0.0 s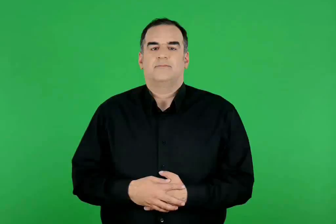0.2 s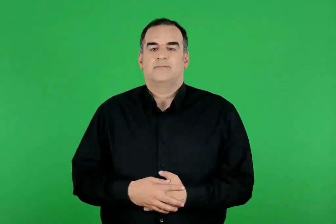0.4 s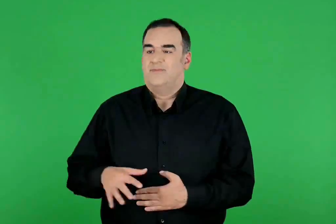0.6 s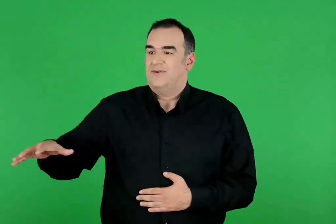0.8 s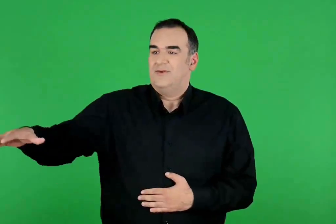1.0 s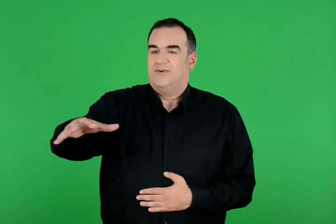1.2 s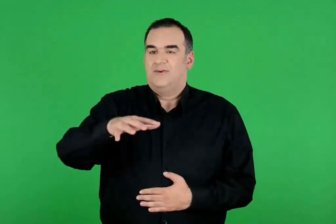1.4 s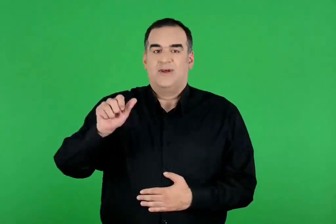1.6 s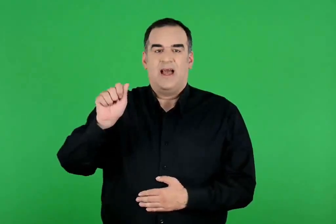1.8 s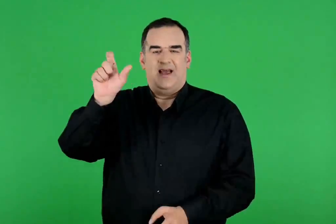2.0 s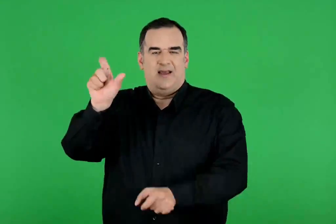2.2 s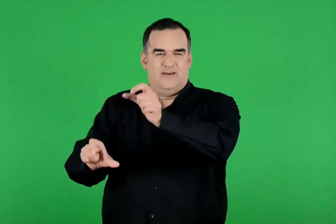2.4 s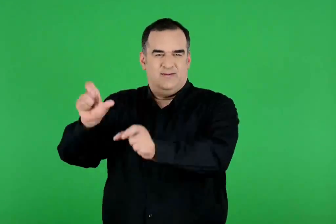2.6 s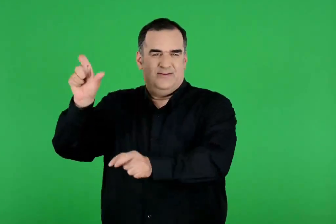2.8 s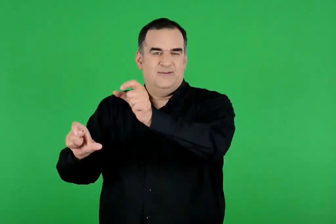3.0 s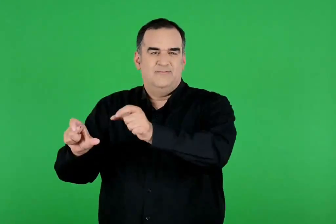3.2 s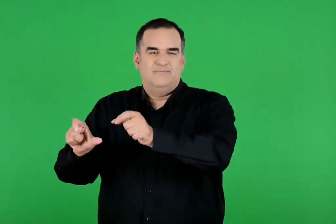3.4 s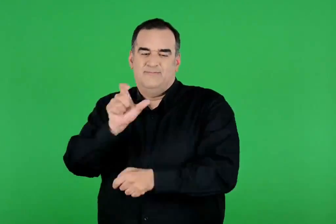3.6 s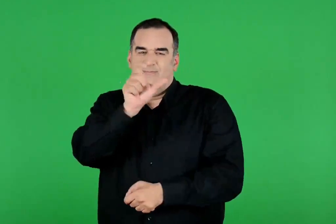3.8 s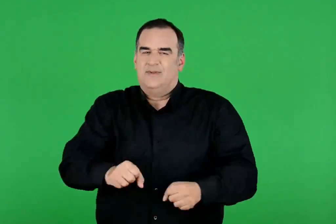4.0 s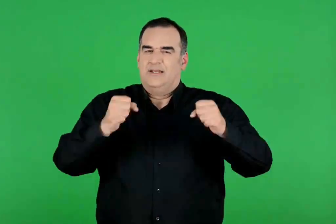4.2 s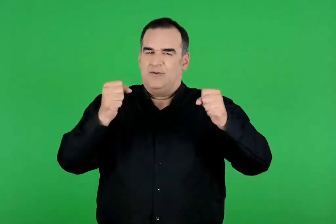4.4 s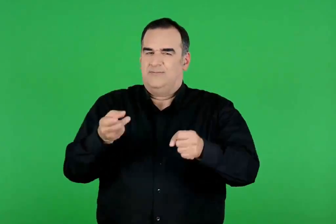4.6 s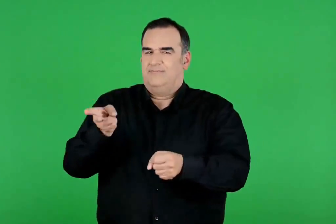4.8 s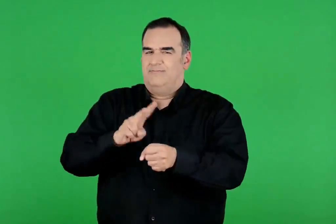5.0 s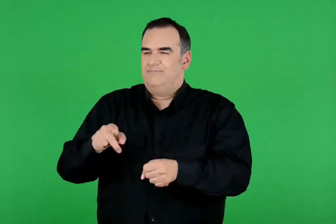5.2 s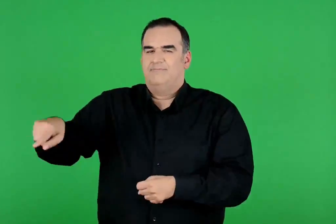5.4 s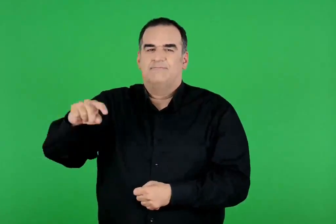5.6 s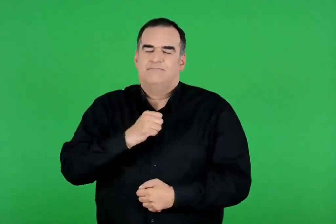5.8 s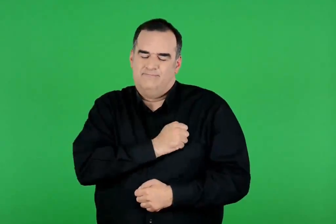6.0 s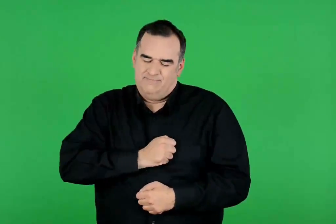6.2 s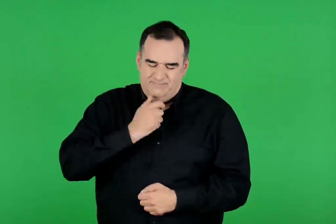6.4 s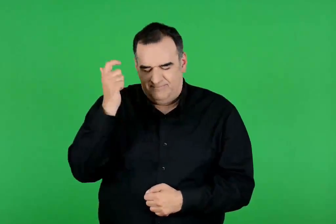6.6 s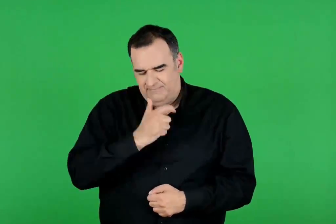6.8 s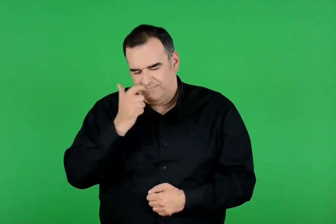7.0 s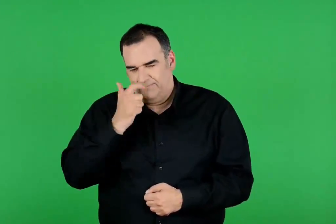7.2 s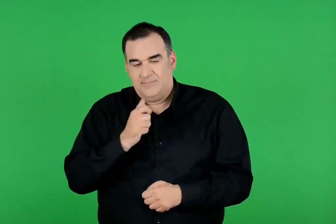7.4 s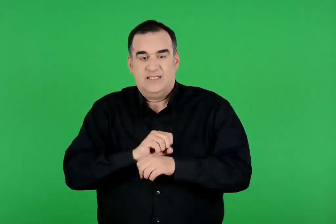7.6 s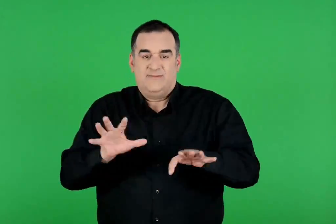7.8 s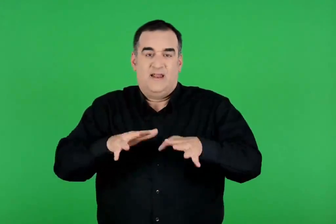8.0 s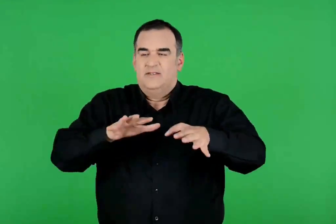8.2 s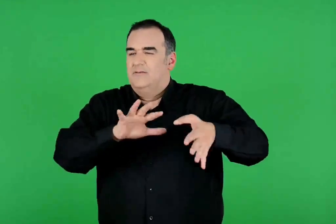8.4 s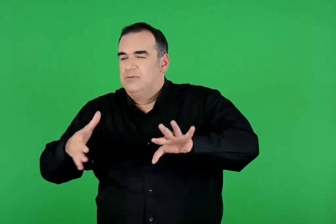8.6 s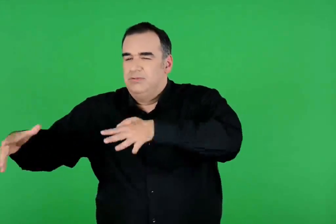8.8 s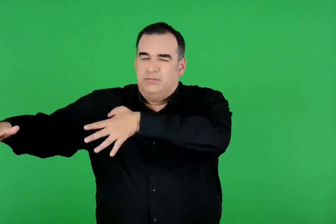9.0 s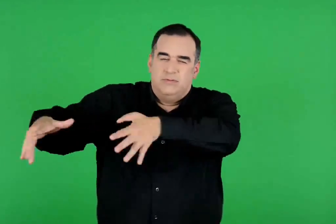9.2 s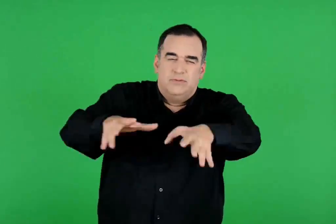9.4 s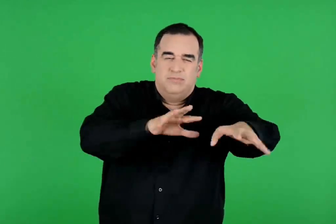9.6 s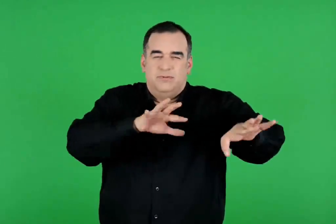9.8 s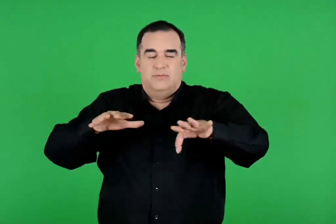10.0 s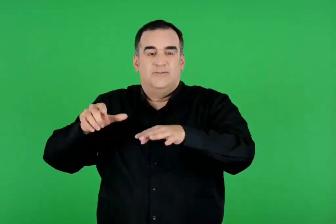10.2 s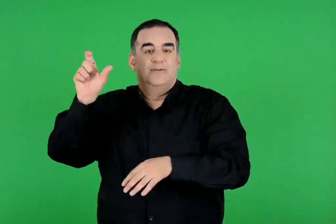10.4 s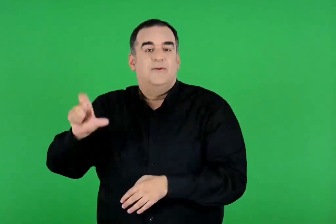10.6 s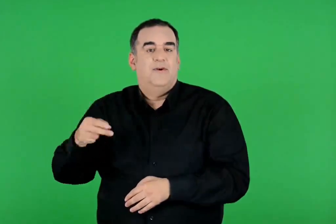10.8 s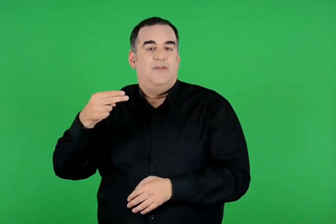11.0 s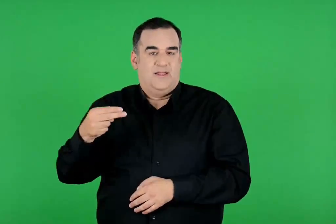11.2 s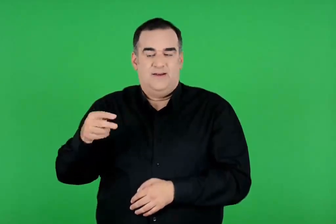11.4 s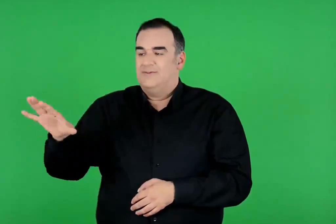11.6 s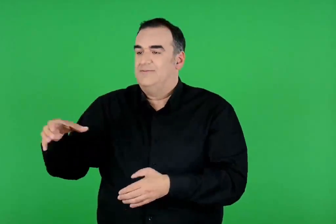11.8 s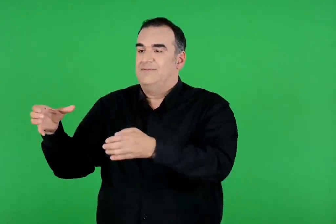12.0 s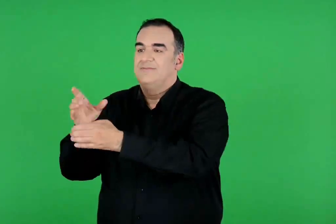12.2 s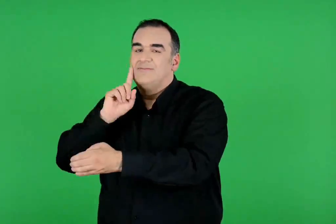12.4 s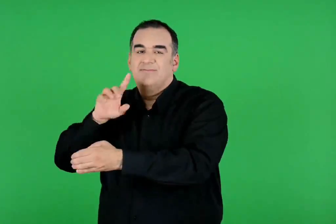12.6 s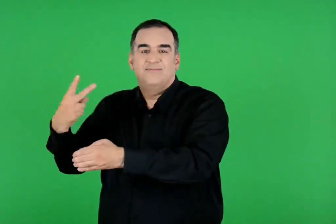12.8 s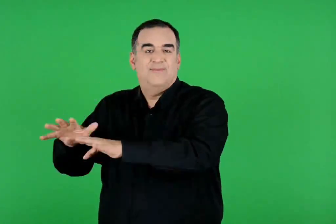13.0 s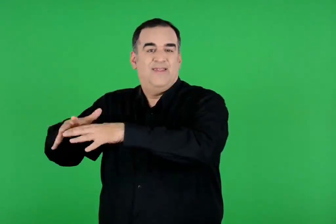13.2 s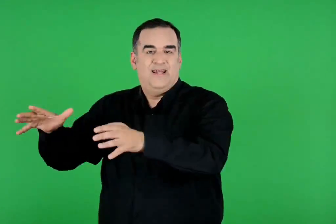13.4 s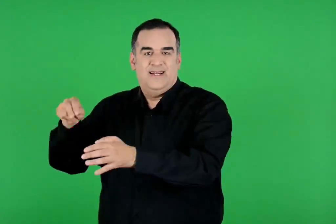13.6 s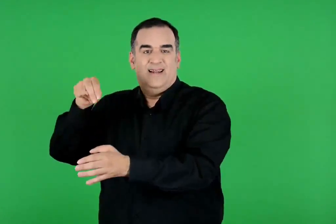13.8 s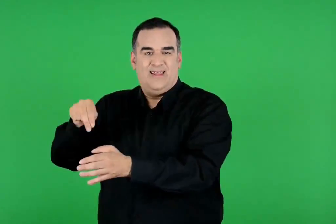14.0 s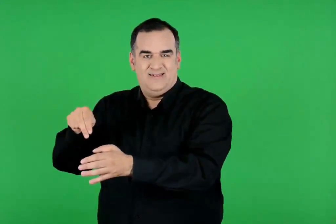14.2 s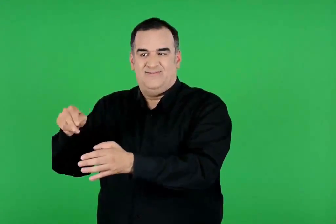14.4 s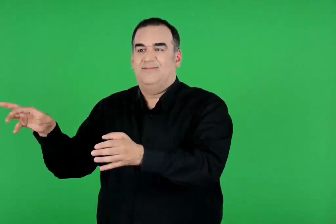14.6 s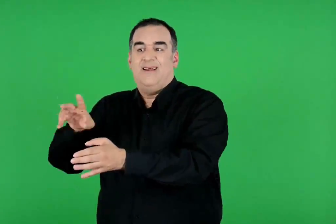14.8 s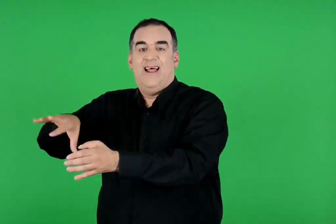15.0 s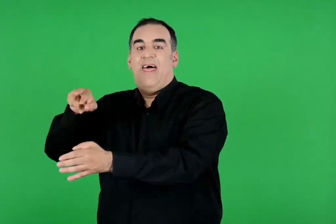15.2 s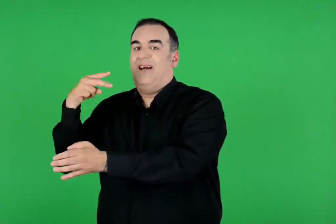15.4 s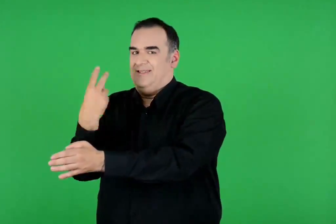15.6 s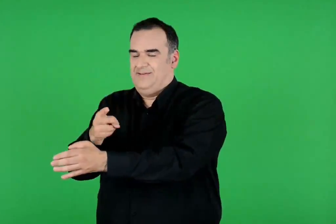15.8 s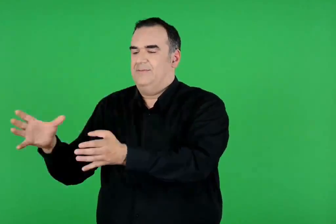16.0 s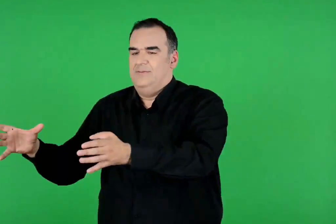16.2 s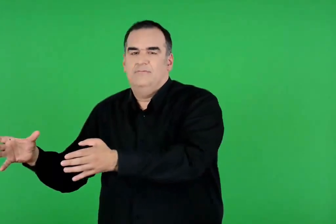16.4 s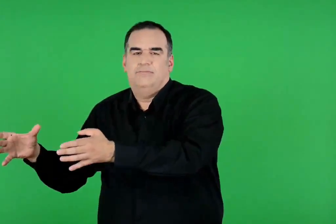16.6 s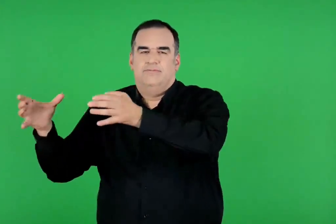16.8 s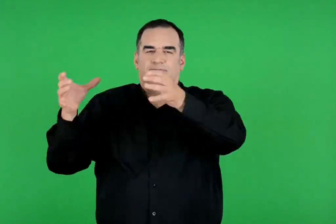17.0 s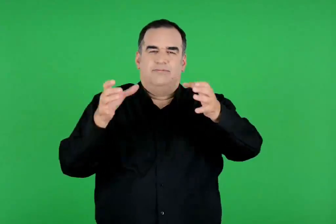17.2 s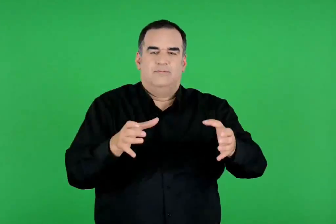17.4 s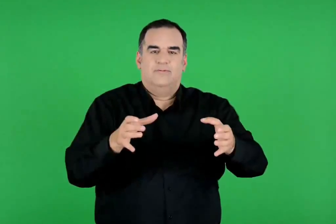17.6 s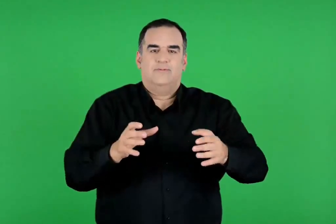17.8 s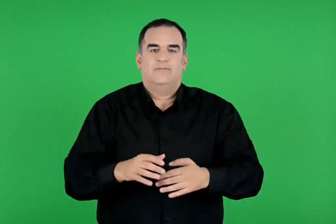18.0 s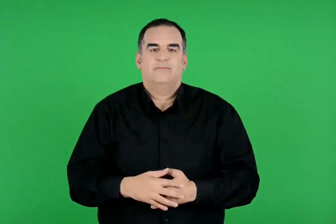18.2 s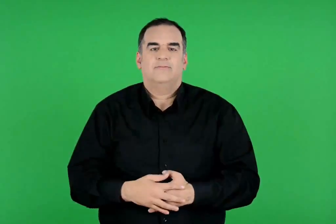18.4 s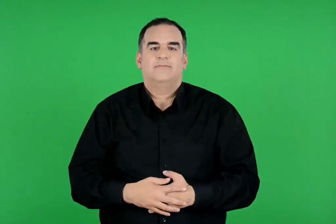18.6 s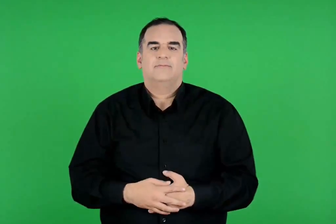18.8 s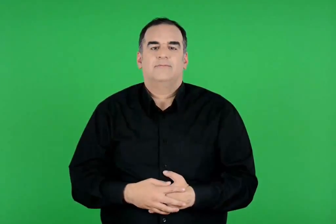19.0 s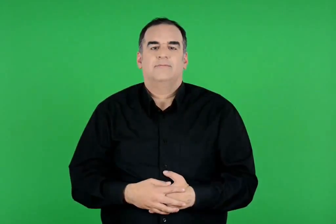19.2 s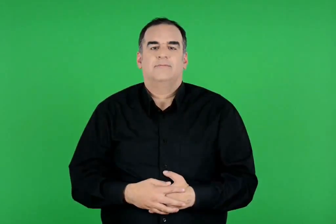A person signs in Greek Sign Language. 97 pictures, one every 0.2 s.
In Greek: στάθηκαν όλες γύρω από τον νεκρό. δέκα επτά μέρες έκλαιγαν και τον μοιρολογούσαν
